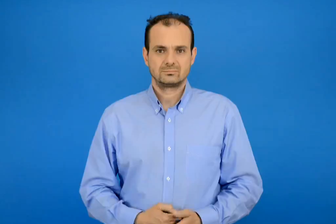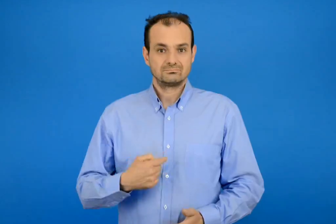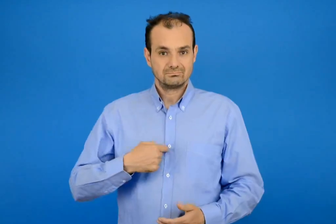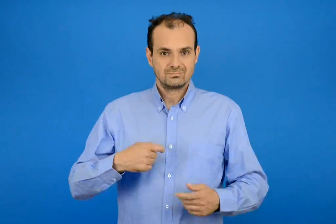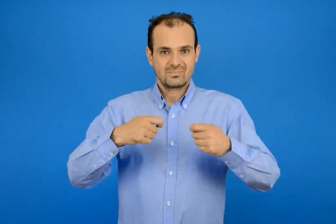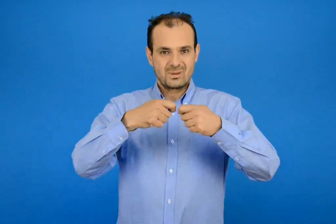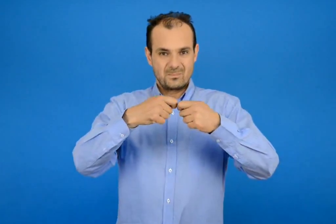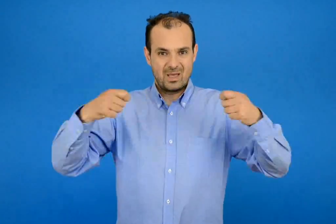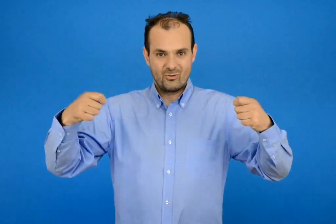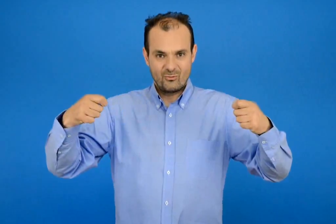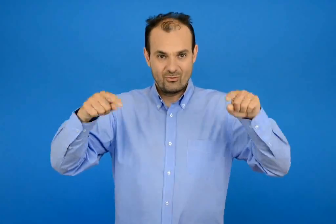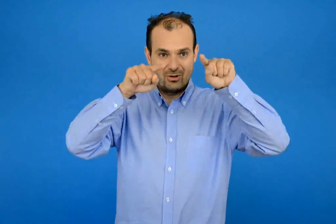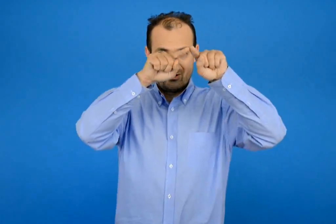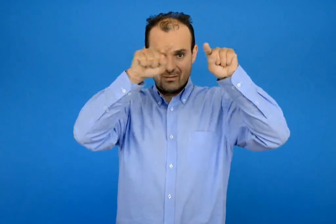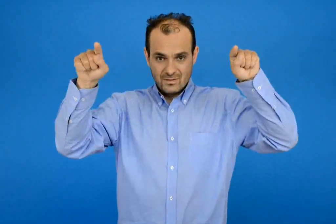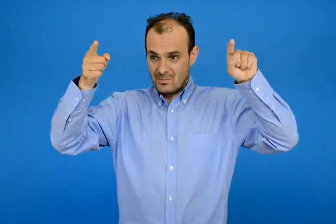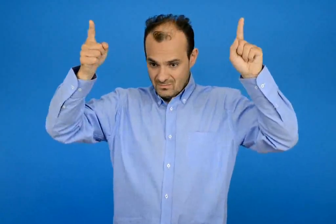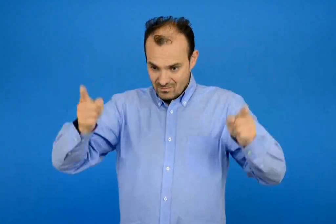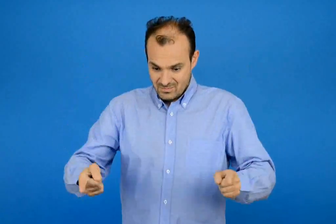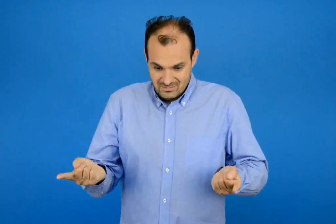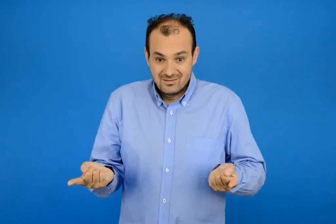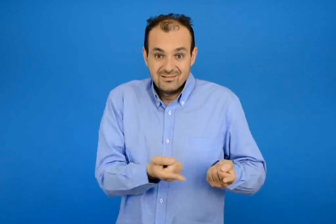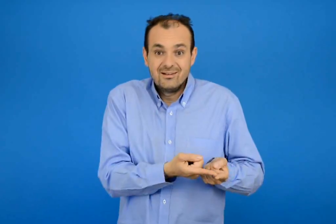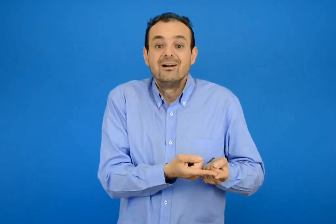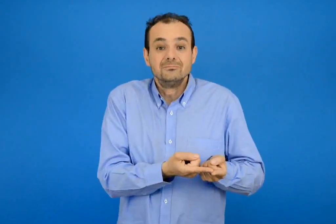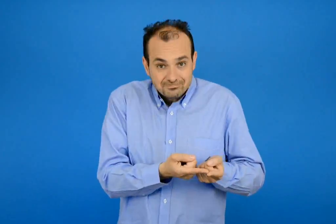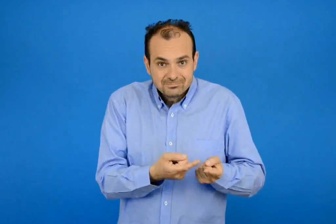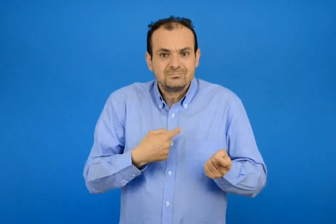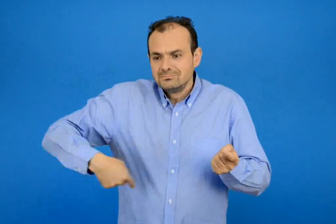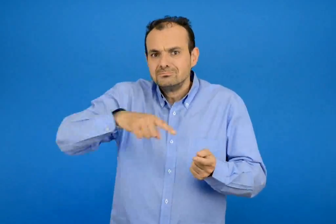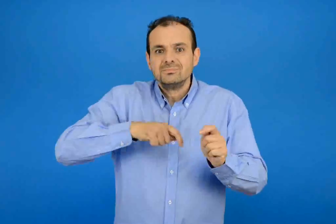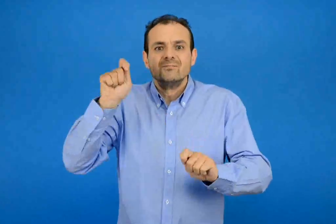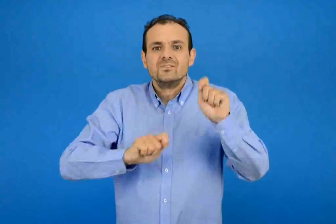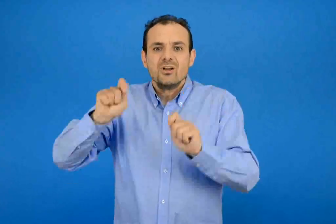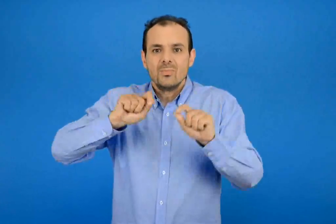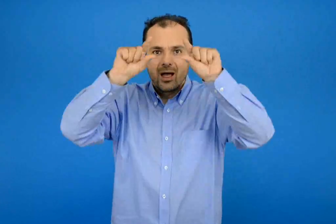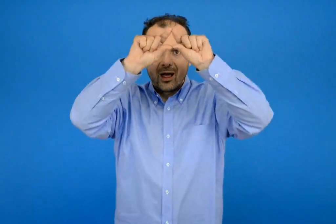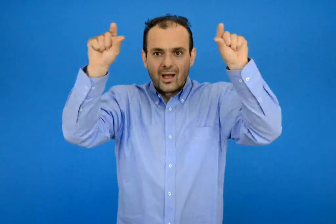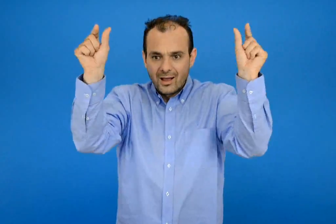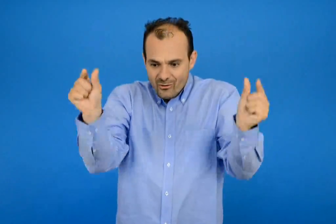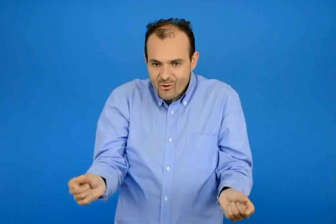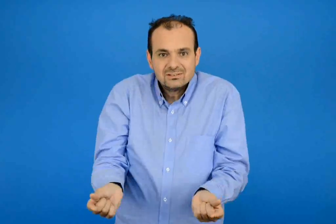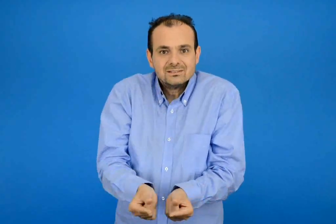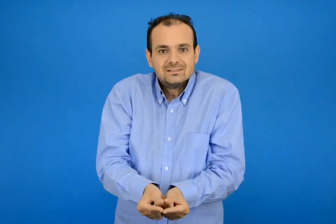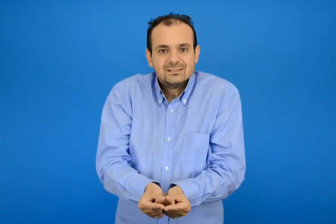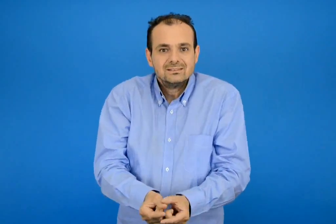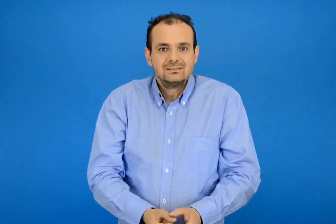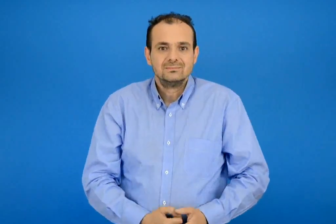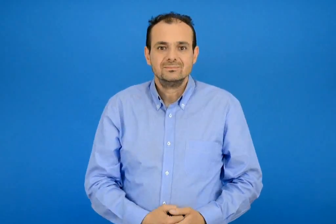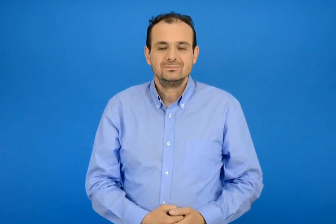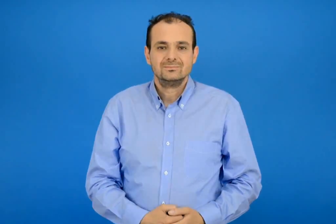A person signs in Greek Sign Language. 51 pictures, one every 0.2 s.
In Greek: μετρώ ευθύγραμμα τμήματα φτιάχνουμε κορνίζες
